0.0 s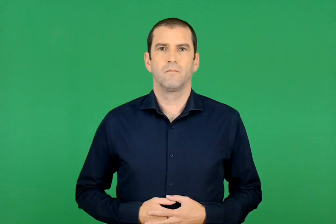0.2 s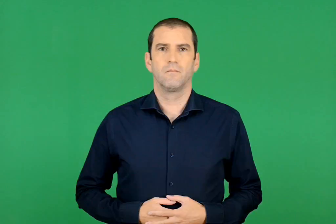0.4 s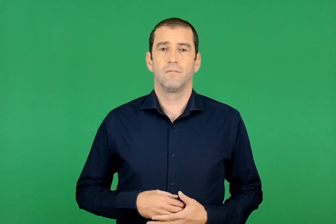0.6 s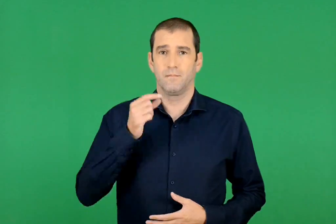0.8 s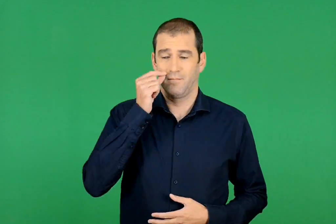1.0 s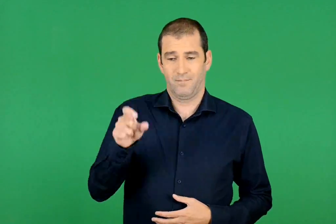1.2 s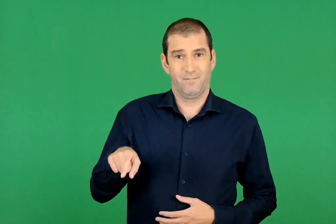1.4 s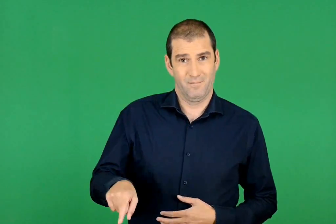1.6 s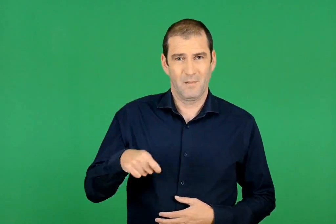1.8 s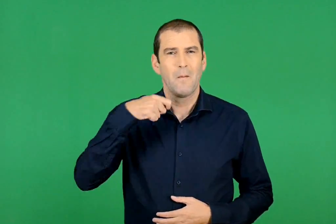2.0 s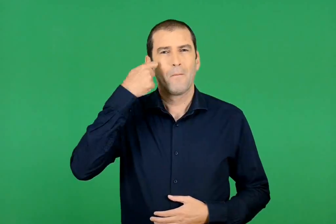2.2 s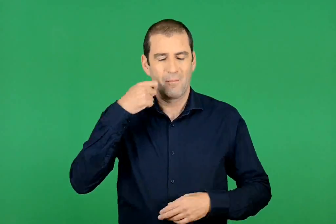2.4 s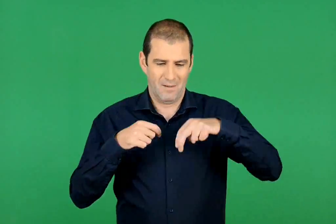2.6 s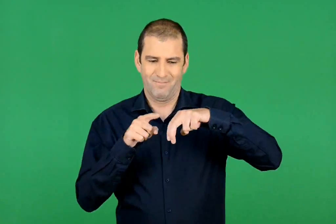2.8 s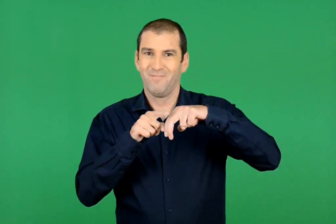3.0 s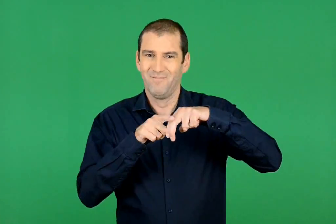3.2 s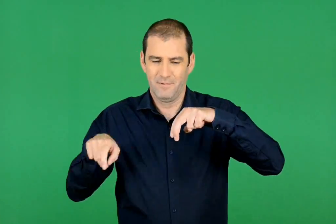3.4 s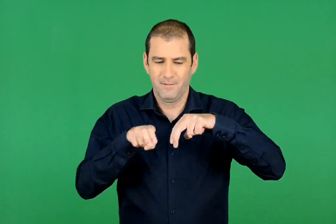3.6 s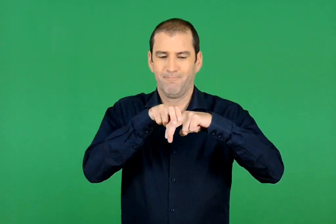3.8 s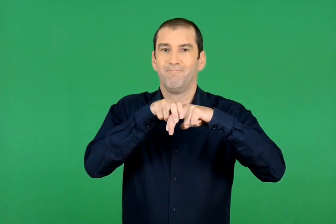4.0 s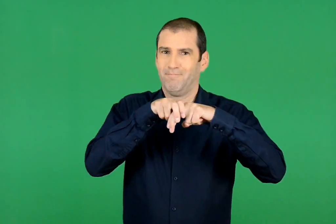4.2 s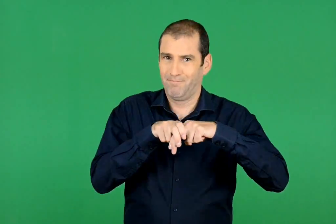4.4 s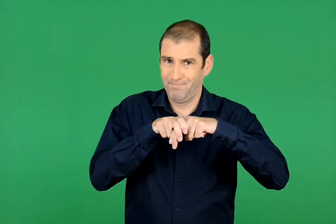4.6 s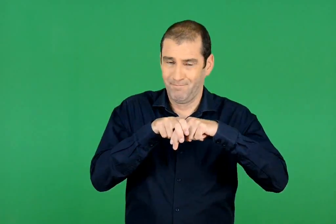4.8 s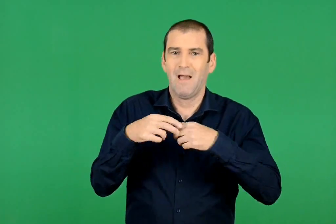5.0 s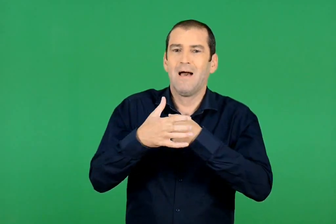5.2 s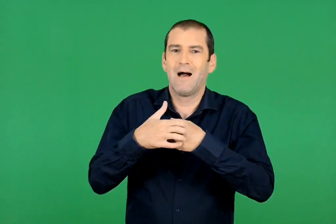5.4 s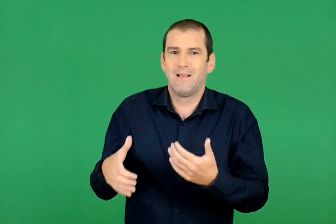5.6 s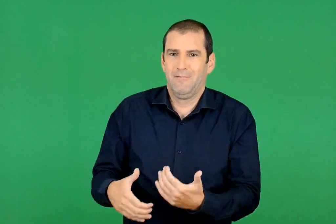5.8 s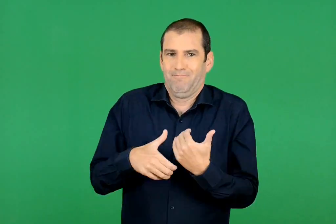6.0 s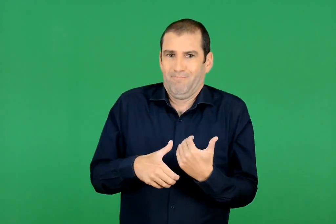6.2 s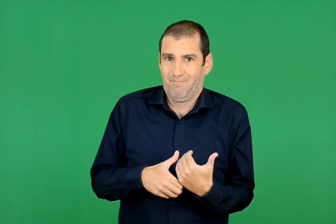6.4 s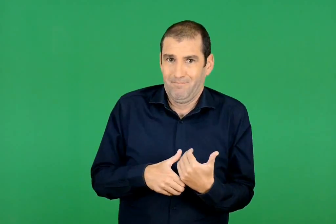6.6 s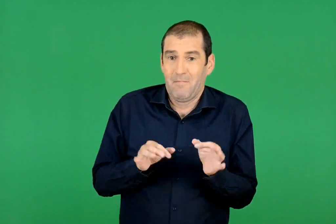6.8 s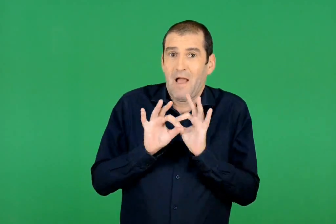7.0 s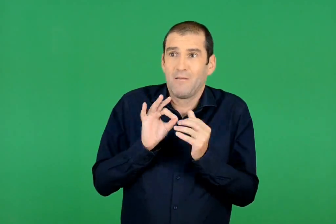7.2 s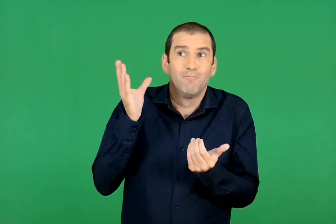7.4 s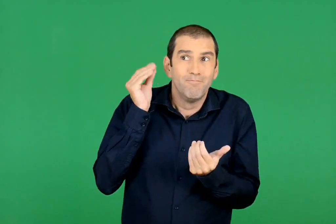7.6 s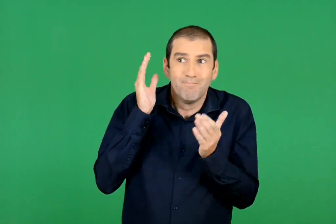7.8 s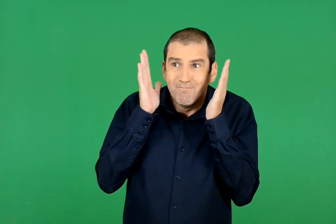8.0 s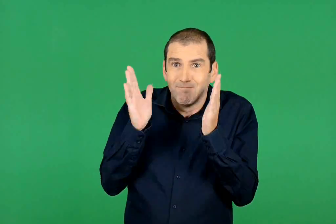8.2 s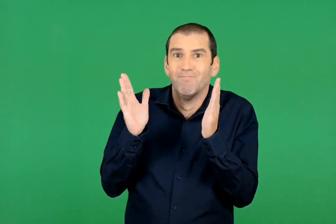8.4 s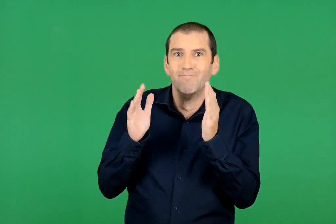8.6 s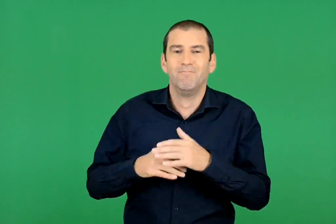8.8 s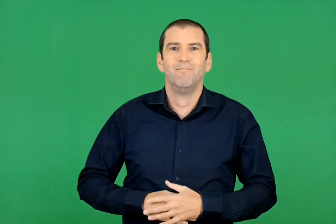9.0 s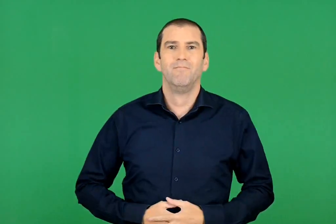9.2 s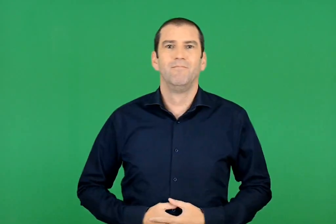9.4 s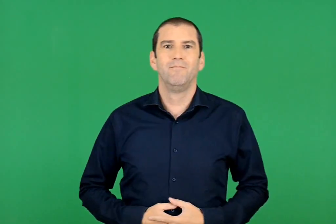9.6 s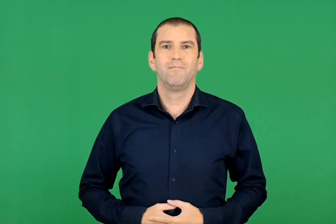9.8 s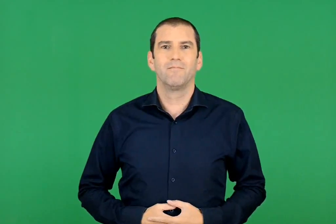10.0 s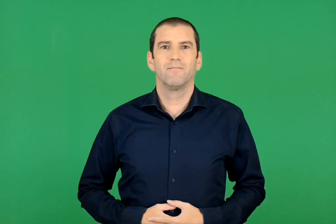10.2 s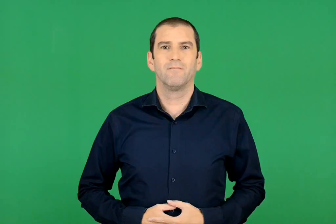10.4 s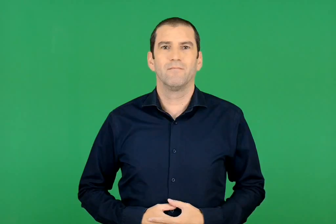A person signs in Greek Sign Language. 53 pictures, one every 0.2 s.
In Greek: τώρα , καθισμένος στα γόνατα της µητέρας του , µε τη γάτα στην αγκαλιά του , ετοιμάζεται να την ακούσει µε πολύ µεγάλη προσοχή
